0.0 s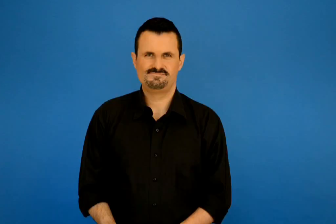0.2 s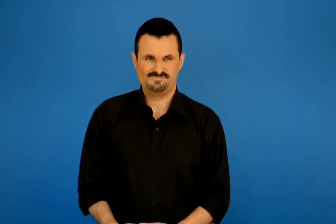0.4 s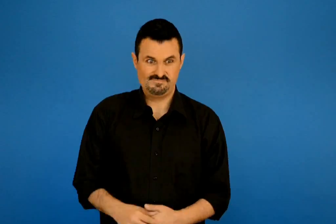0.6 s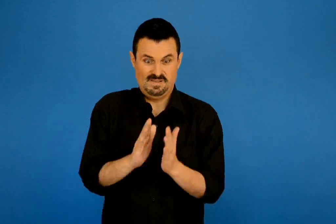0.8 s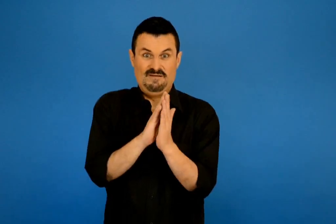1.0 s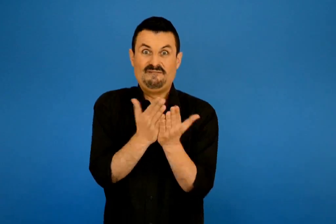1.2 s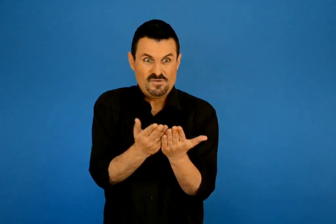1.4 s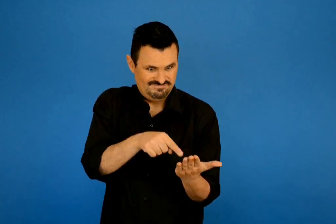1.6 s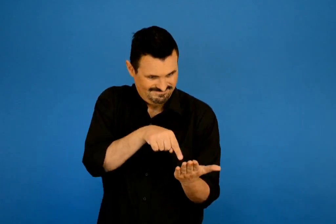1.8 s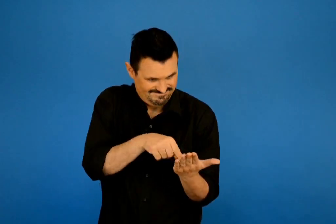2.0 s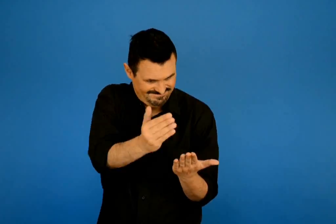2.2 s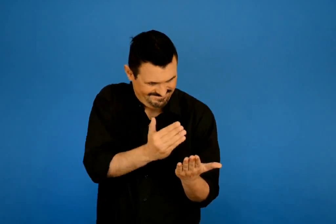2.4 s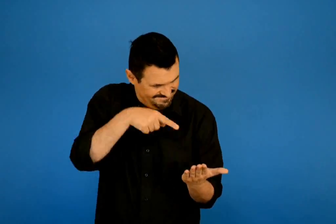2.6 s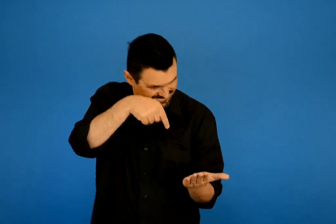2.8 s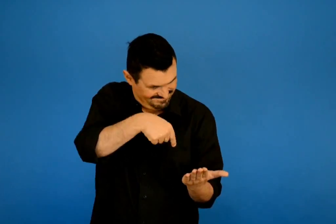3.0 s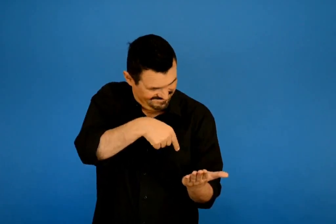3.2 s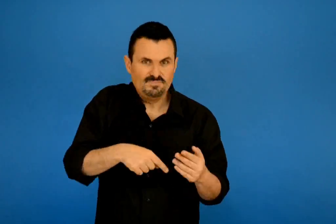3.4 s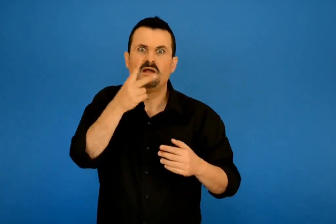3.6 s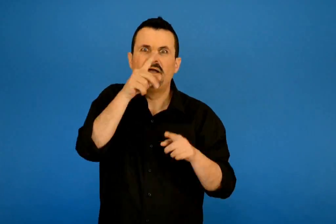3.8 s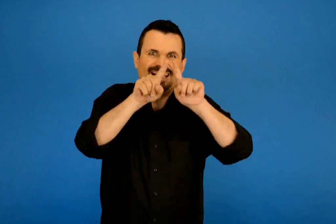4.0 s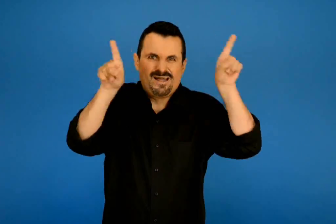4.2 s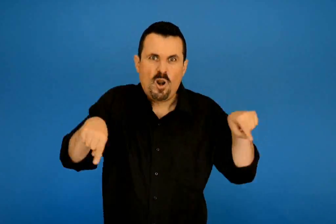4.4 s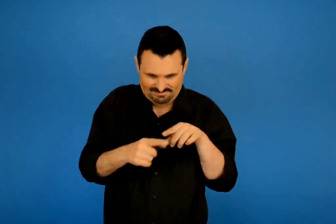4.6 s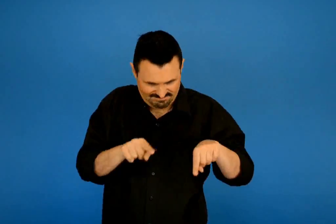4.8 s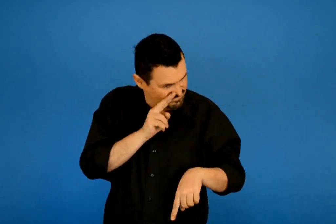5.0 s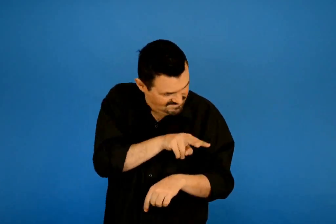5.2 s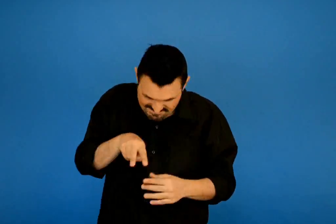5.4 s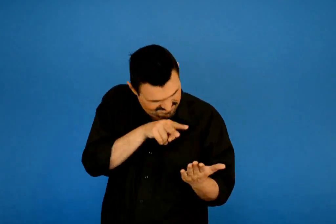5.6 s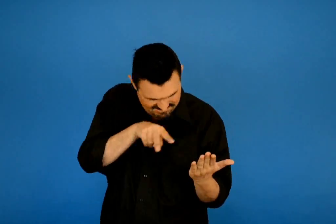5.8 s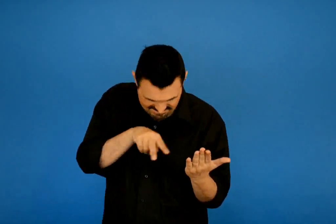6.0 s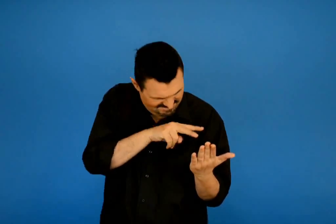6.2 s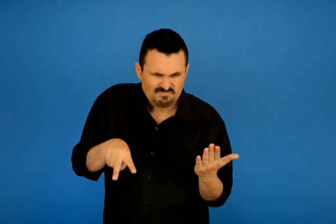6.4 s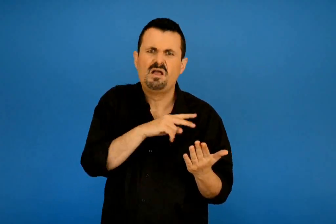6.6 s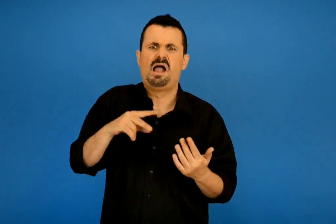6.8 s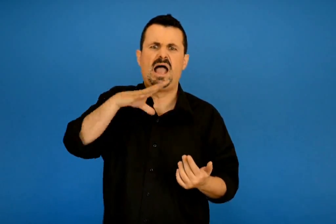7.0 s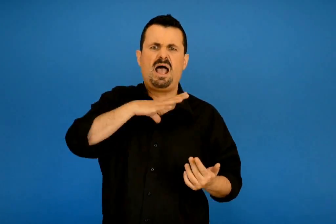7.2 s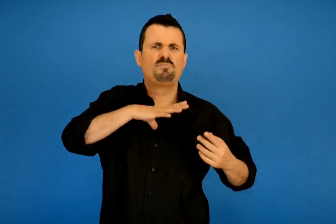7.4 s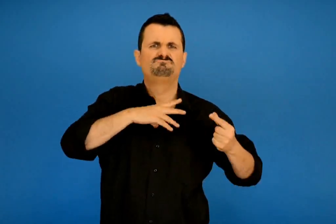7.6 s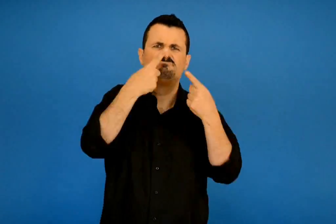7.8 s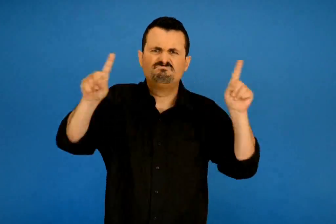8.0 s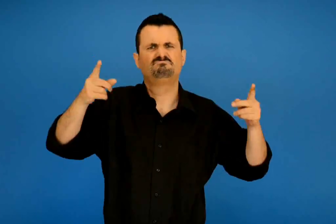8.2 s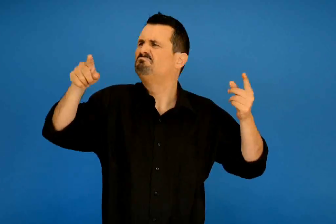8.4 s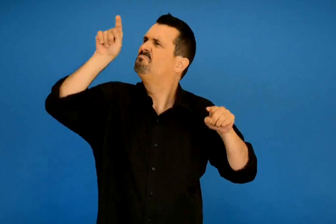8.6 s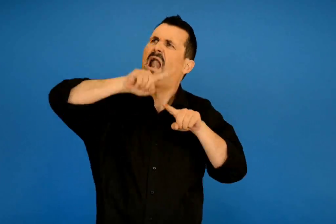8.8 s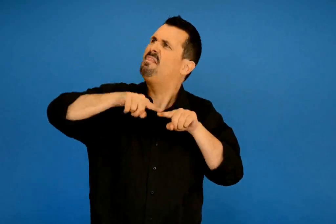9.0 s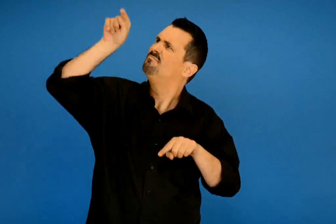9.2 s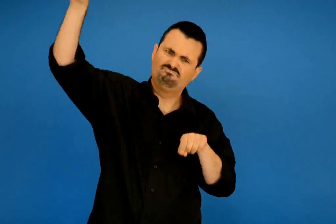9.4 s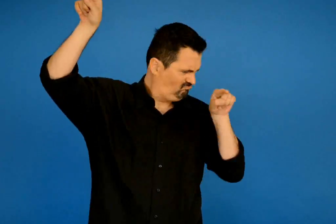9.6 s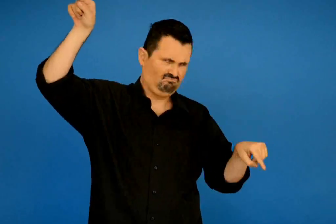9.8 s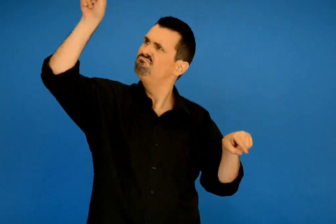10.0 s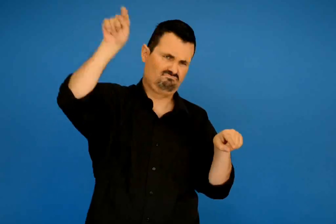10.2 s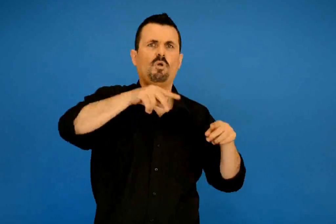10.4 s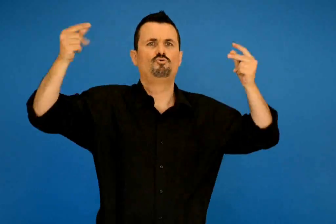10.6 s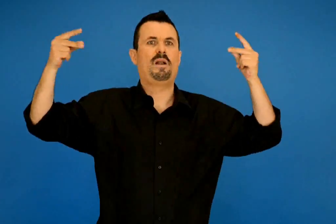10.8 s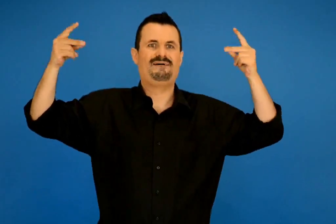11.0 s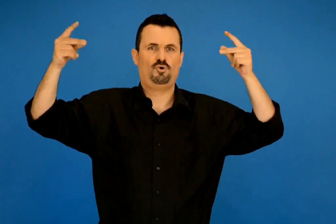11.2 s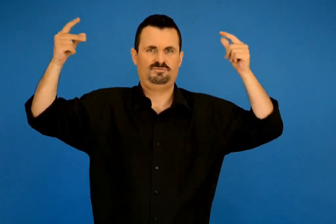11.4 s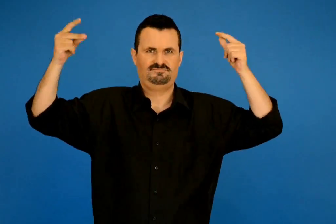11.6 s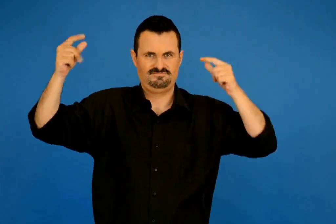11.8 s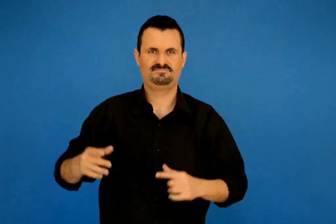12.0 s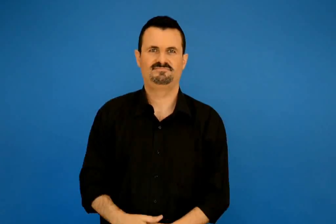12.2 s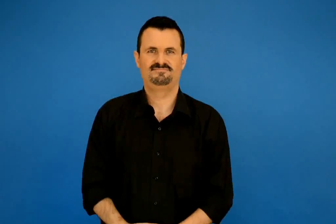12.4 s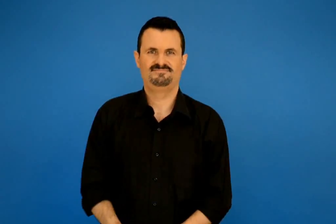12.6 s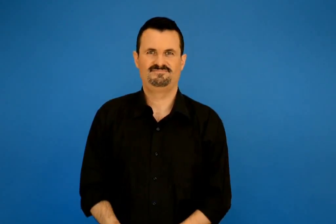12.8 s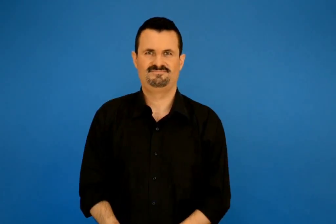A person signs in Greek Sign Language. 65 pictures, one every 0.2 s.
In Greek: στις παρακάτω εικόνες βλέπεις ανθρώπους από δυο διαφορετικά μέρη της ελλάδας να χορεύουν
